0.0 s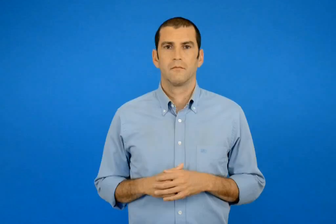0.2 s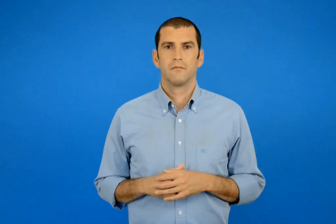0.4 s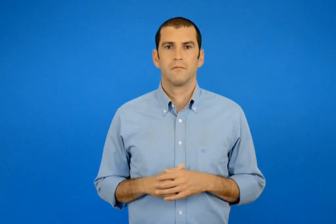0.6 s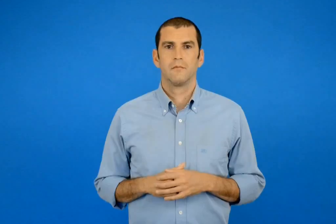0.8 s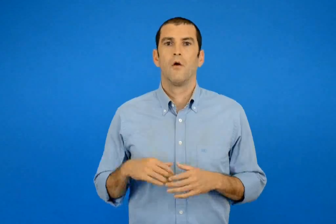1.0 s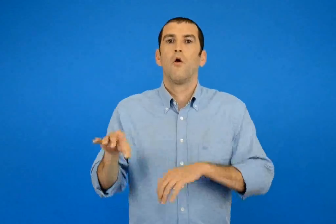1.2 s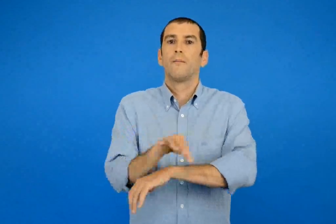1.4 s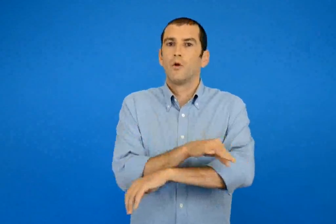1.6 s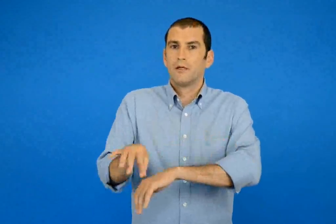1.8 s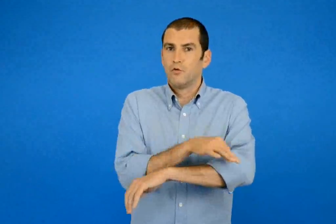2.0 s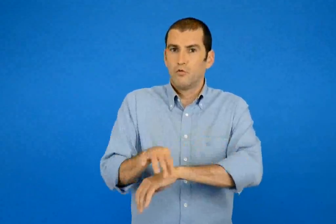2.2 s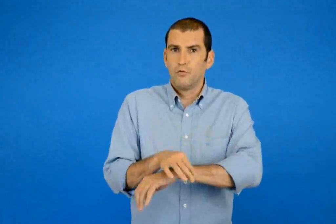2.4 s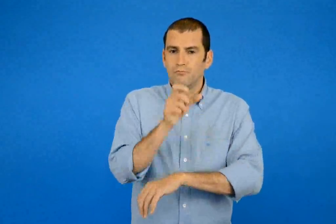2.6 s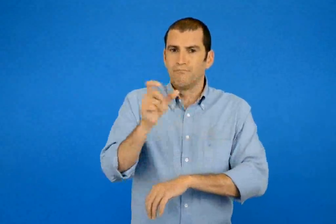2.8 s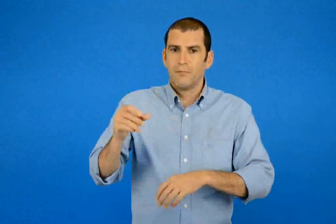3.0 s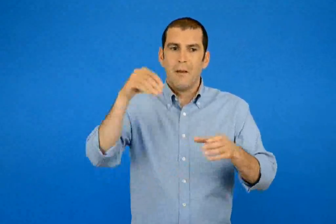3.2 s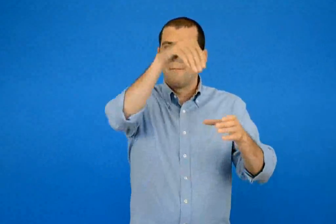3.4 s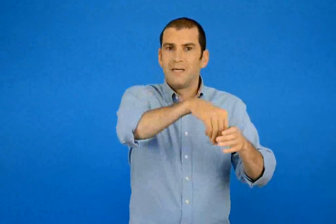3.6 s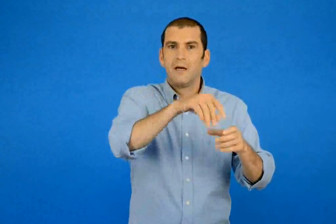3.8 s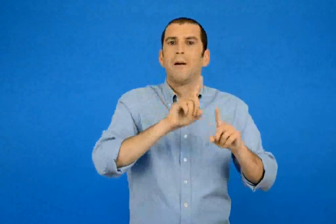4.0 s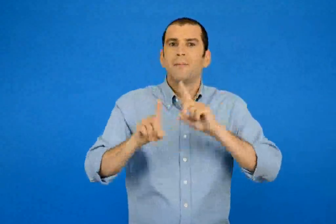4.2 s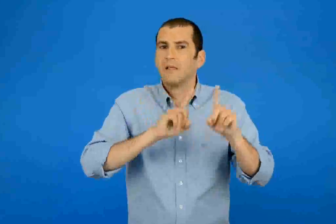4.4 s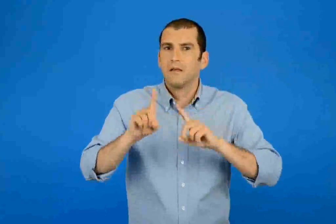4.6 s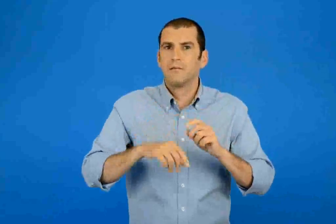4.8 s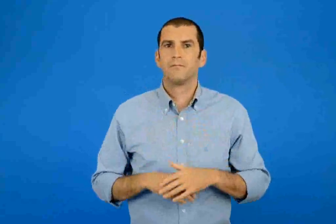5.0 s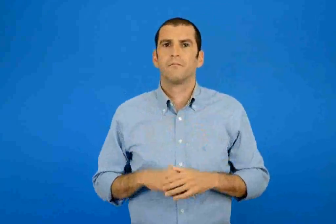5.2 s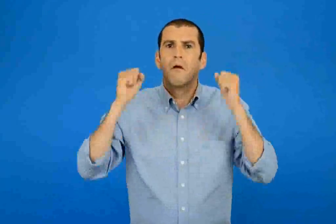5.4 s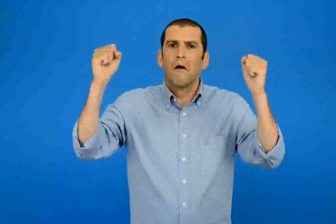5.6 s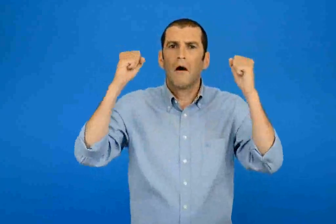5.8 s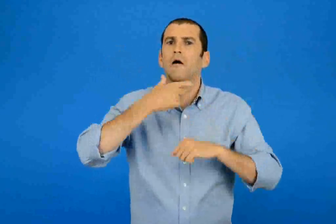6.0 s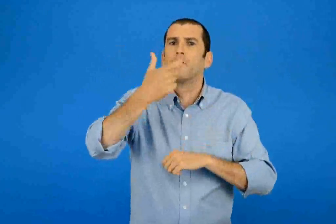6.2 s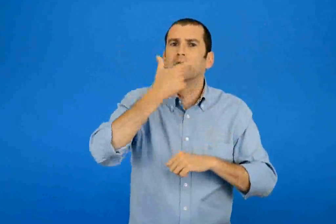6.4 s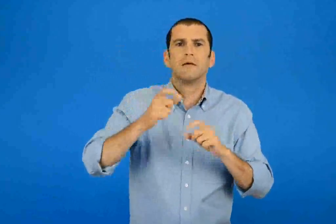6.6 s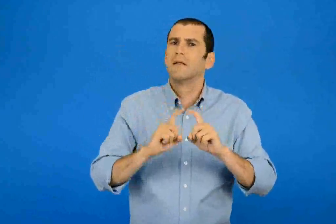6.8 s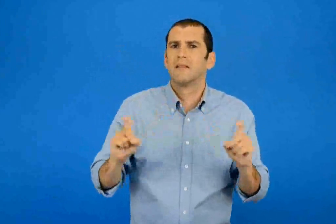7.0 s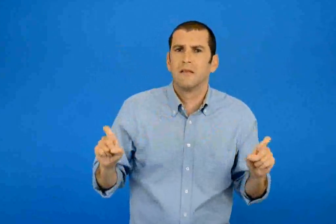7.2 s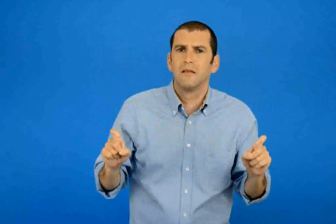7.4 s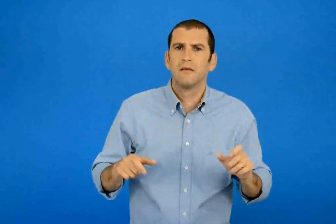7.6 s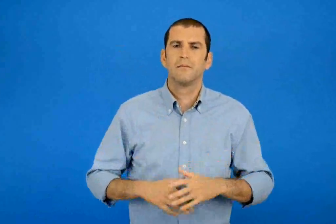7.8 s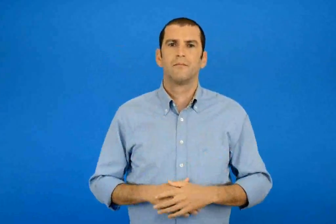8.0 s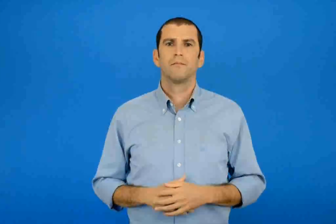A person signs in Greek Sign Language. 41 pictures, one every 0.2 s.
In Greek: ποιοι ήταν μέσα στο πολυτεχνείο ; τι φωνάζαν ;
